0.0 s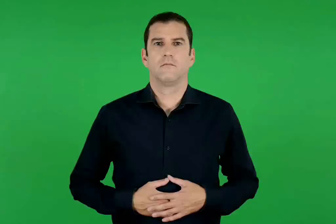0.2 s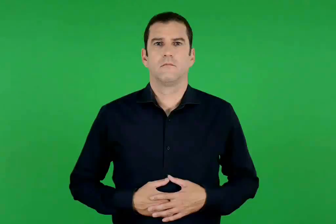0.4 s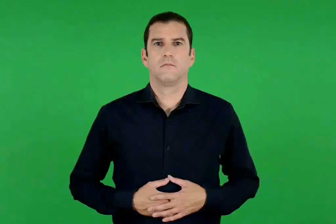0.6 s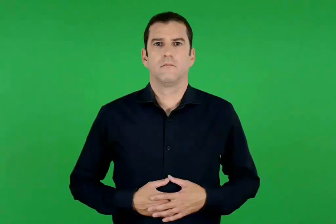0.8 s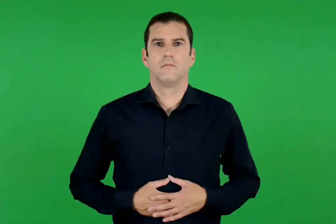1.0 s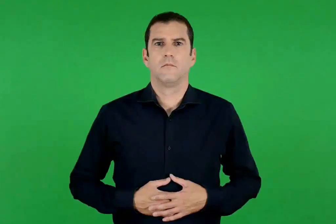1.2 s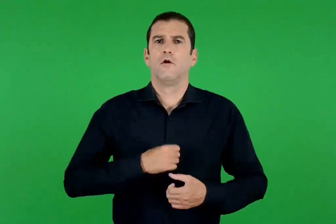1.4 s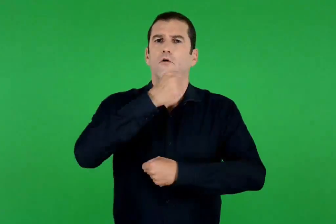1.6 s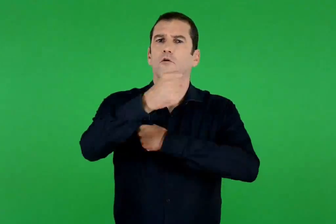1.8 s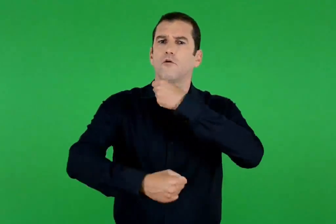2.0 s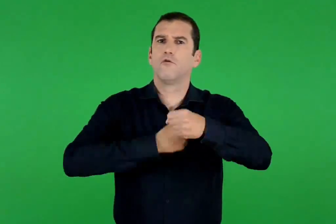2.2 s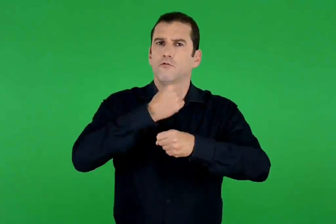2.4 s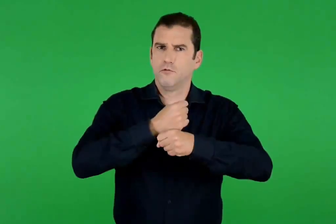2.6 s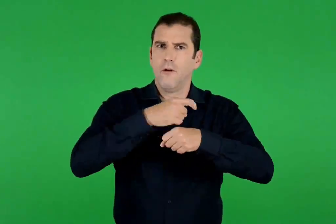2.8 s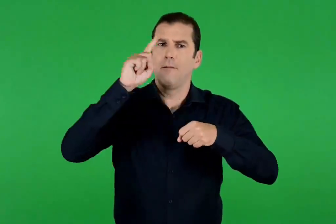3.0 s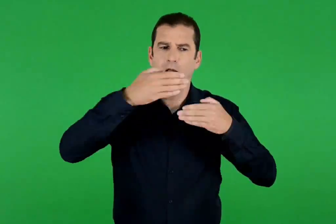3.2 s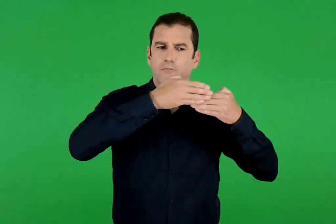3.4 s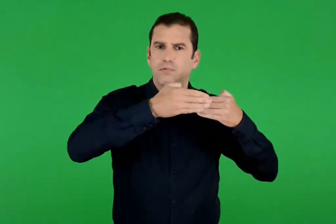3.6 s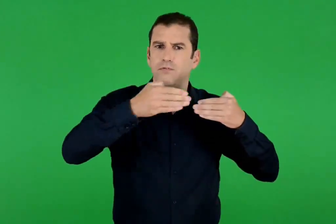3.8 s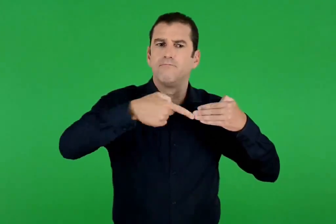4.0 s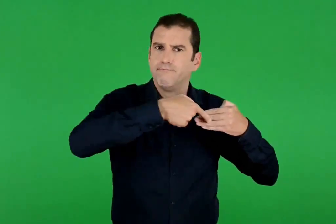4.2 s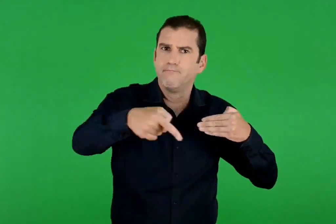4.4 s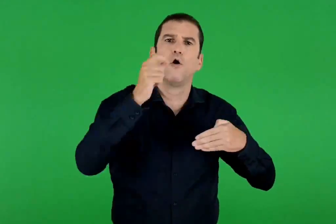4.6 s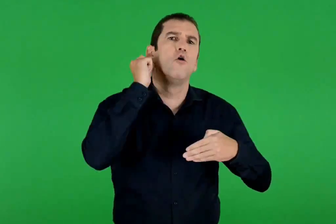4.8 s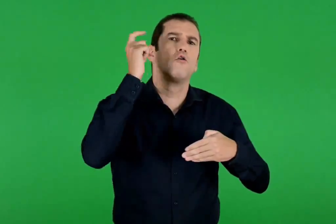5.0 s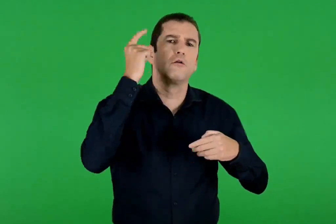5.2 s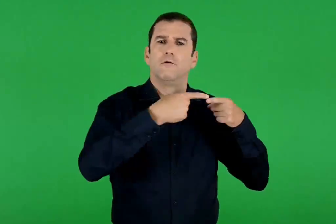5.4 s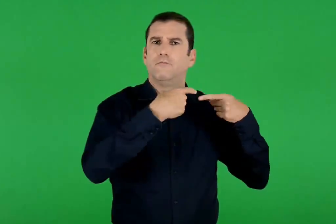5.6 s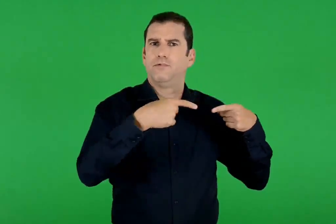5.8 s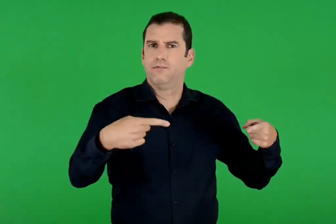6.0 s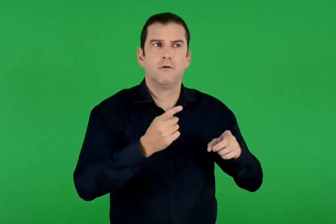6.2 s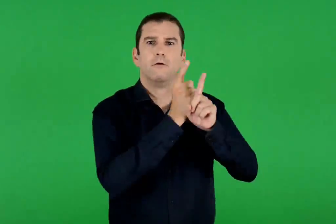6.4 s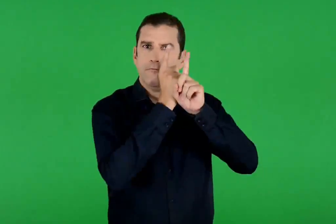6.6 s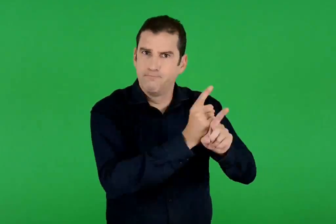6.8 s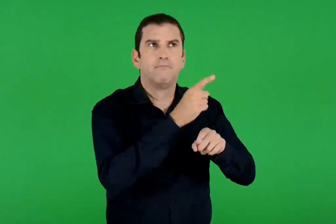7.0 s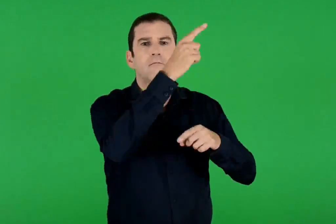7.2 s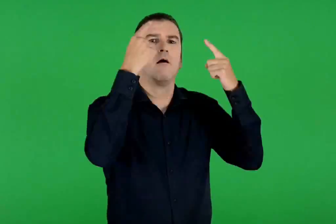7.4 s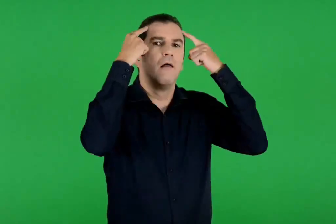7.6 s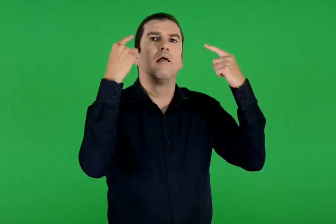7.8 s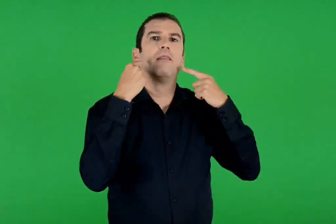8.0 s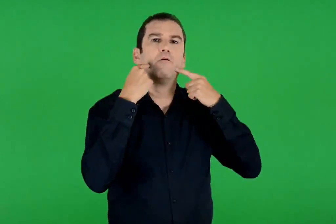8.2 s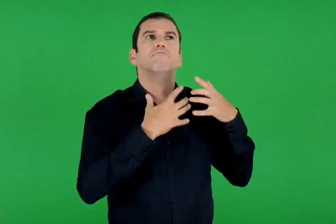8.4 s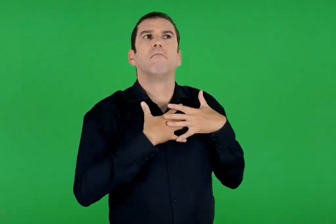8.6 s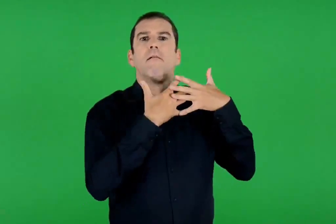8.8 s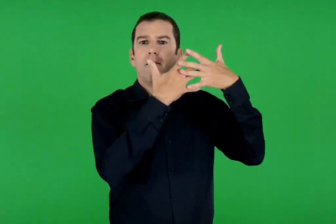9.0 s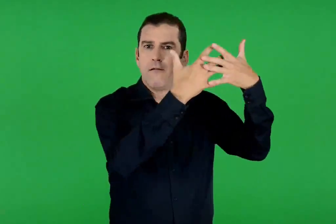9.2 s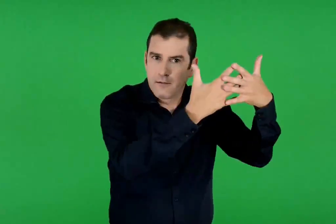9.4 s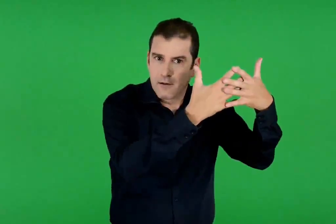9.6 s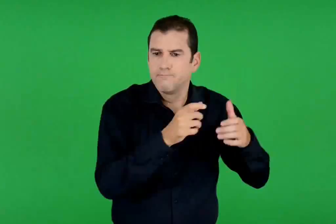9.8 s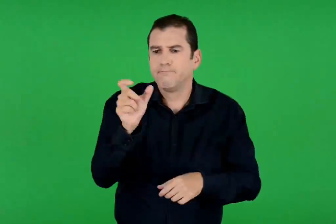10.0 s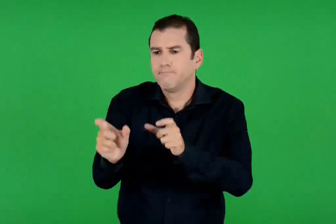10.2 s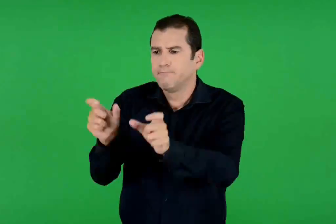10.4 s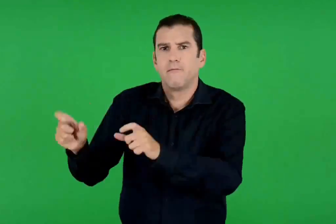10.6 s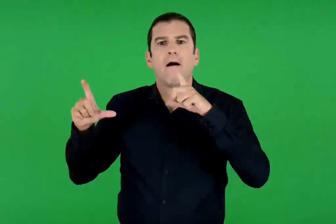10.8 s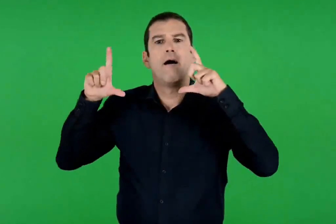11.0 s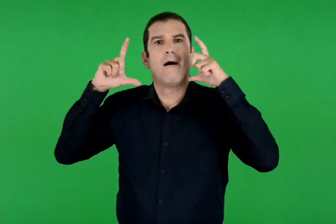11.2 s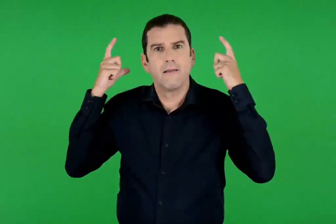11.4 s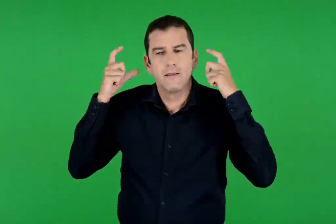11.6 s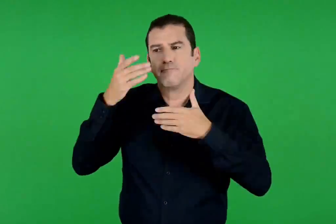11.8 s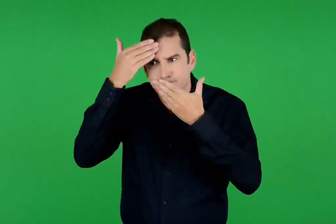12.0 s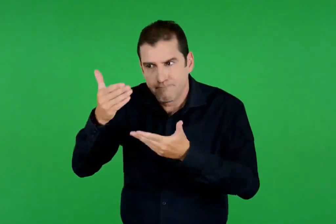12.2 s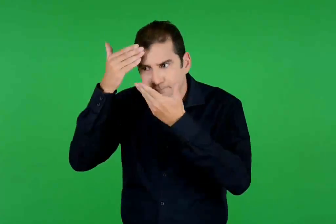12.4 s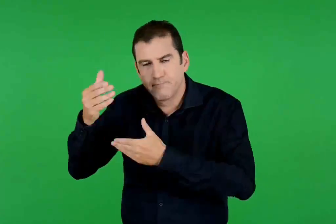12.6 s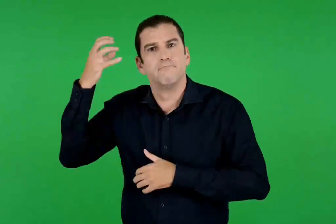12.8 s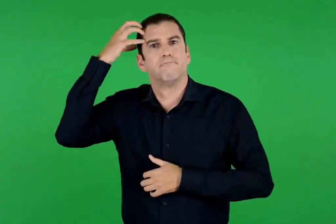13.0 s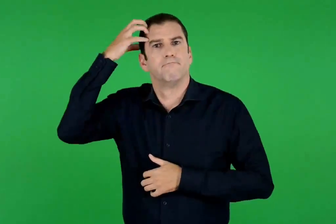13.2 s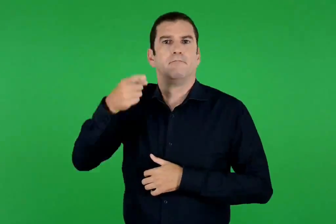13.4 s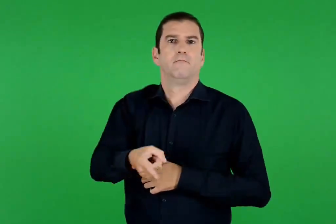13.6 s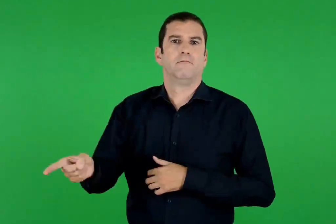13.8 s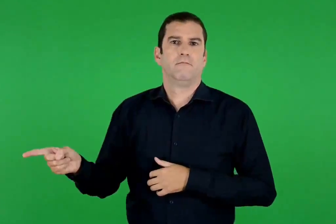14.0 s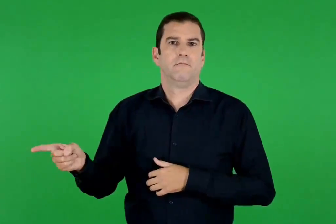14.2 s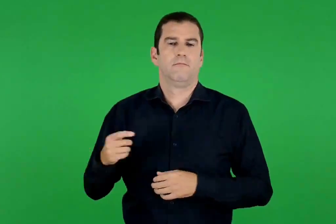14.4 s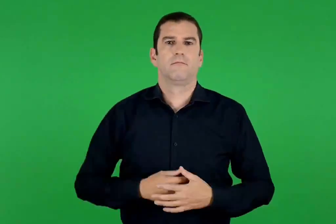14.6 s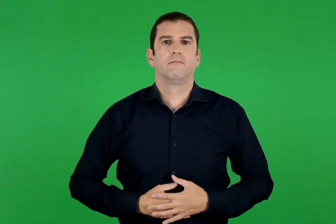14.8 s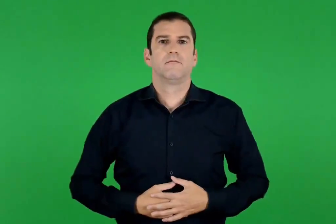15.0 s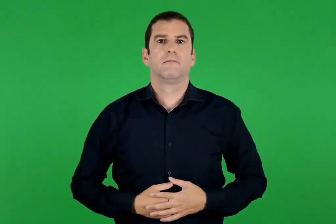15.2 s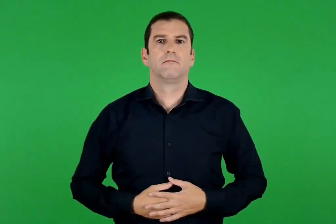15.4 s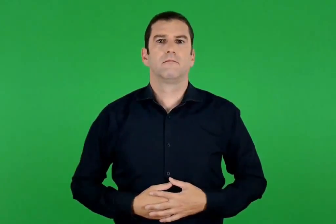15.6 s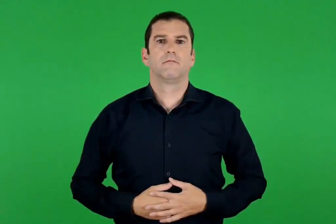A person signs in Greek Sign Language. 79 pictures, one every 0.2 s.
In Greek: οι γιορτές είναι μέρες του χρόνου αφιερωμένες στη λατρεία του θεού και στην τιμή και την ανάμνηση των αγίων
